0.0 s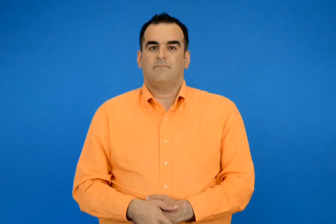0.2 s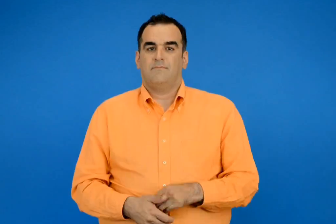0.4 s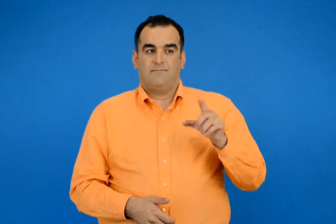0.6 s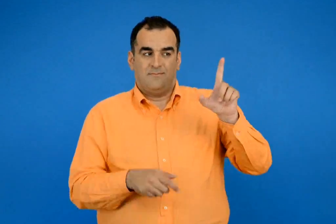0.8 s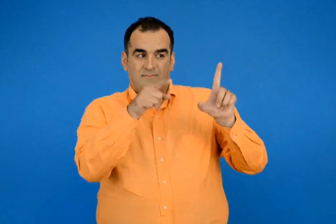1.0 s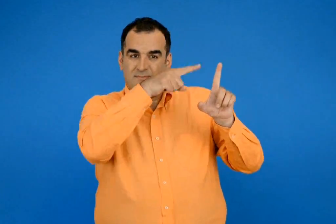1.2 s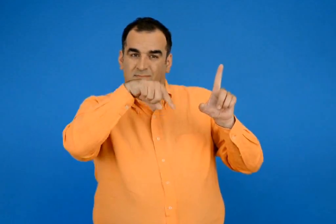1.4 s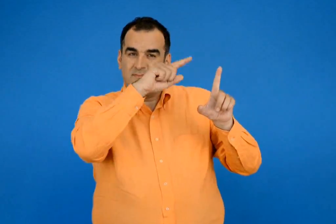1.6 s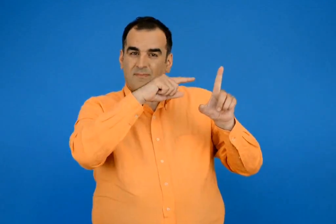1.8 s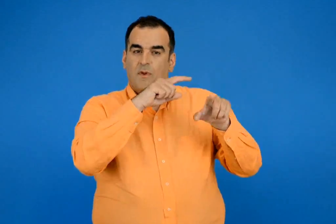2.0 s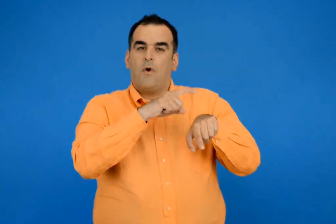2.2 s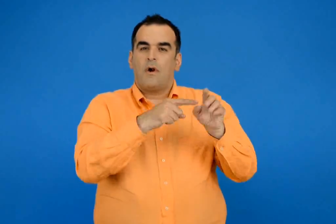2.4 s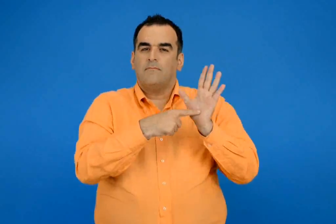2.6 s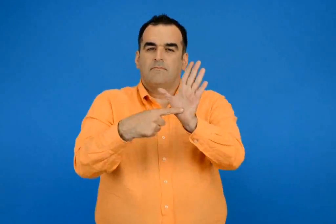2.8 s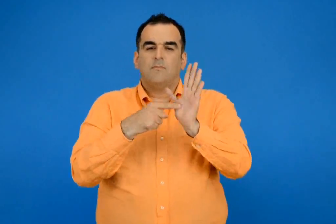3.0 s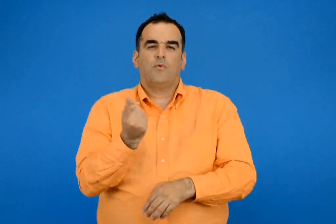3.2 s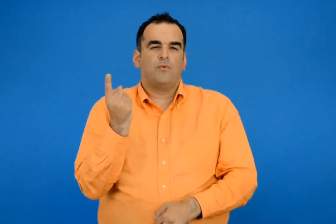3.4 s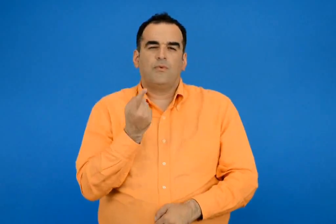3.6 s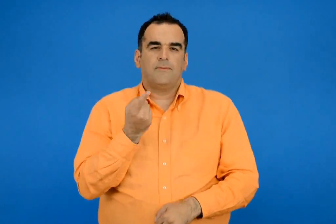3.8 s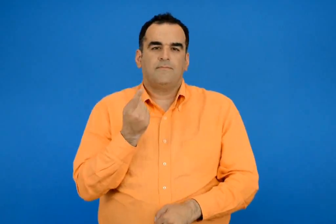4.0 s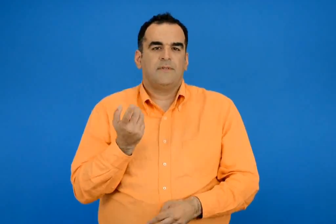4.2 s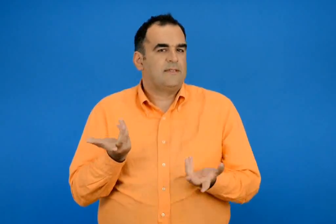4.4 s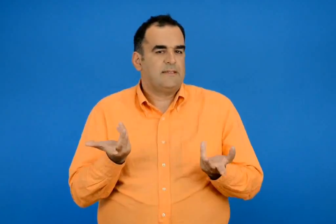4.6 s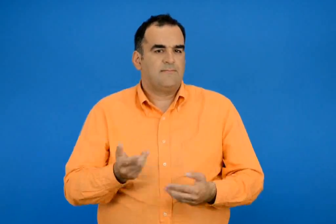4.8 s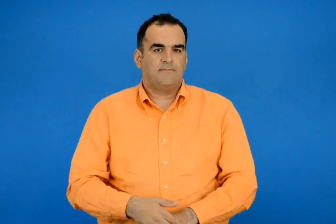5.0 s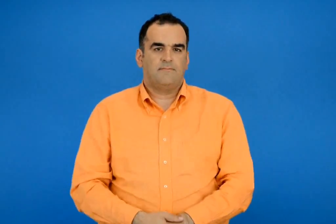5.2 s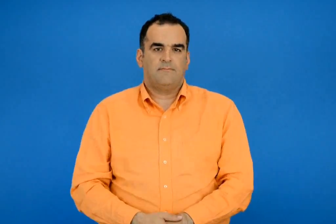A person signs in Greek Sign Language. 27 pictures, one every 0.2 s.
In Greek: τι ωρά προβάλλονται συνήθως ;
